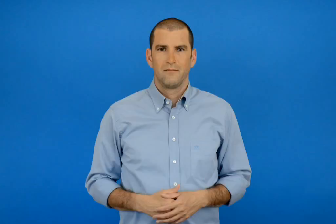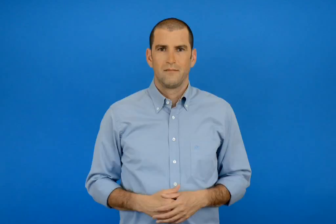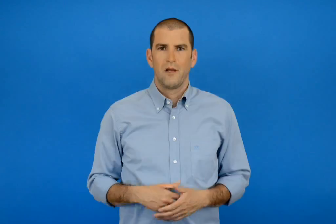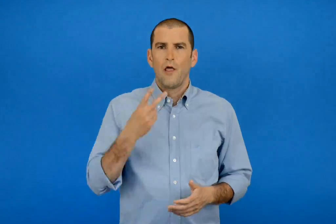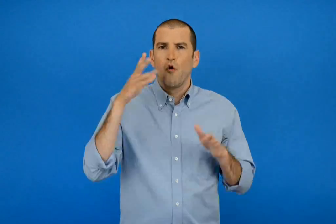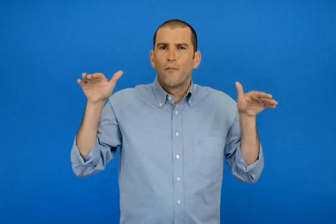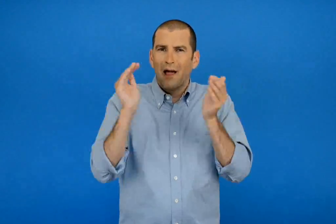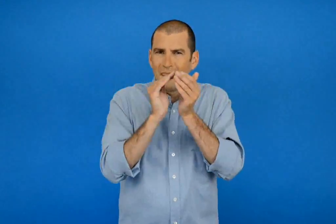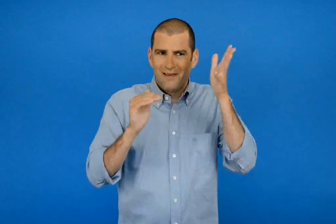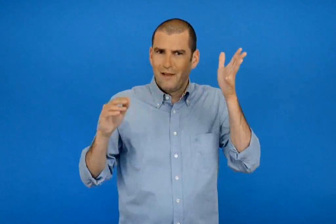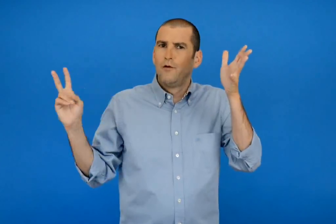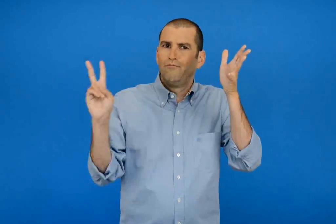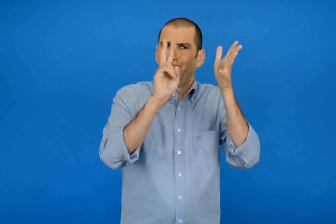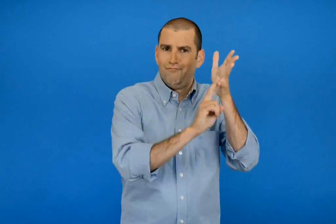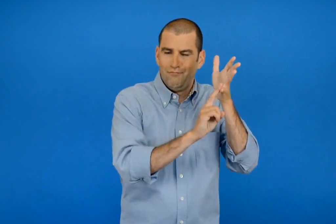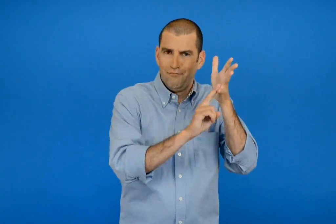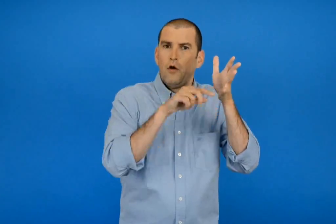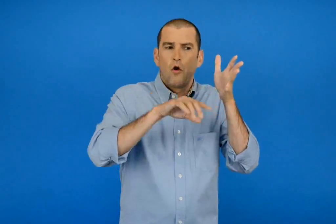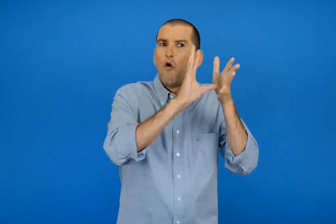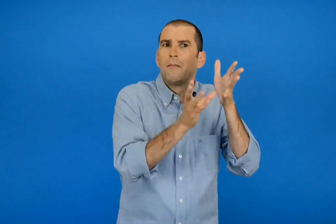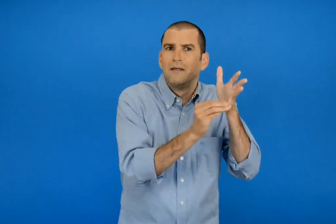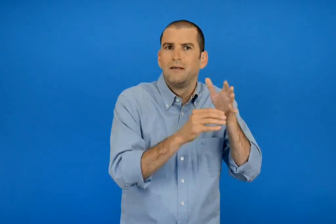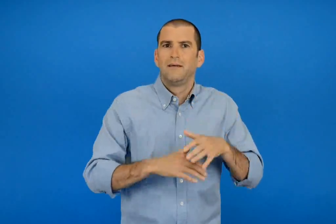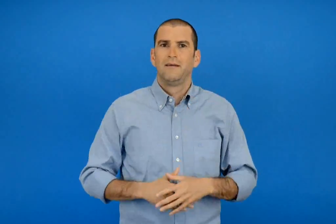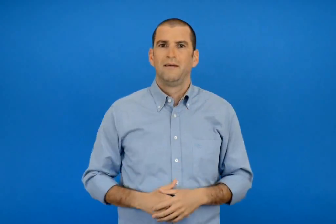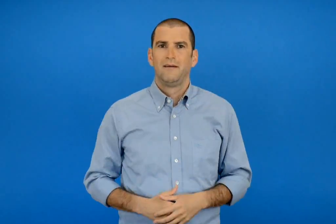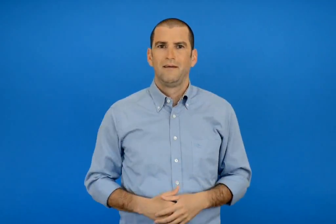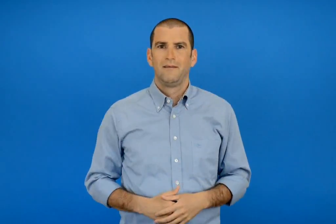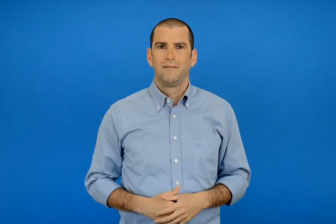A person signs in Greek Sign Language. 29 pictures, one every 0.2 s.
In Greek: μετά ήρθαν αλλά δύο πουλάκια και έγιναν
